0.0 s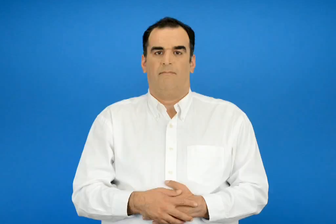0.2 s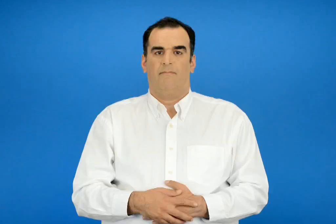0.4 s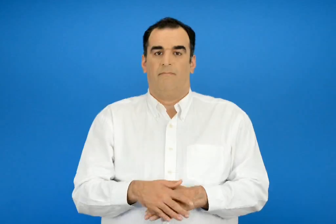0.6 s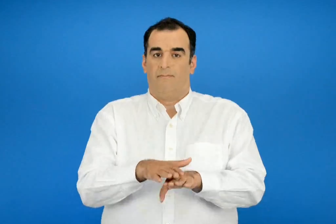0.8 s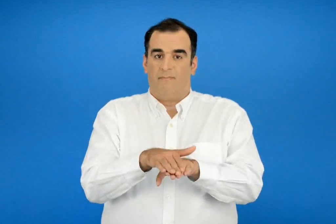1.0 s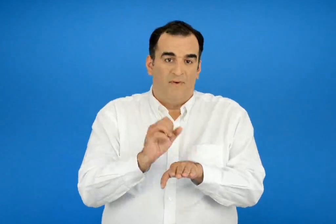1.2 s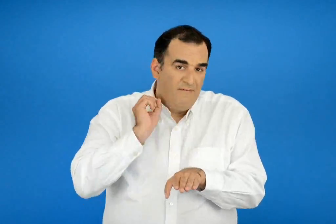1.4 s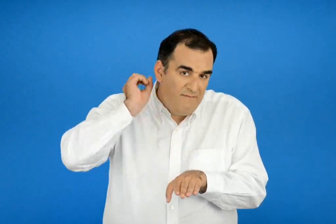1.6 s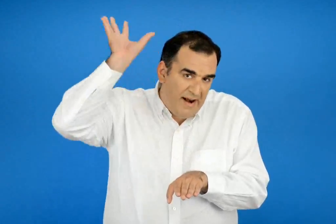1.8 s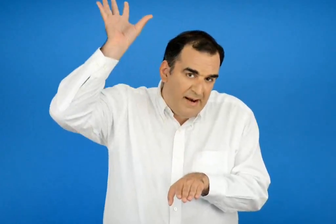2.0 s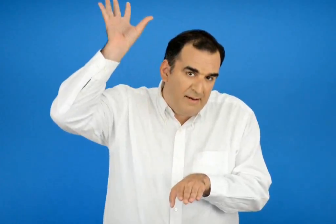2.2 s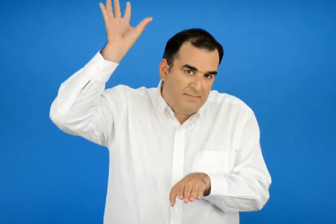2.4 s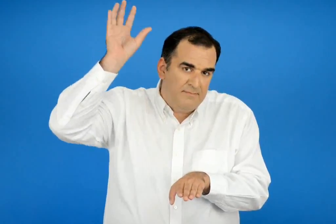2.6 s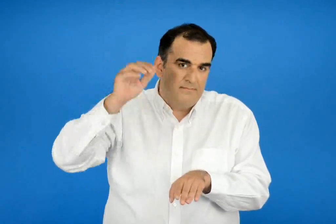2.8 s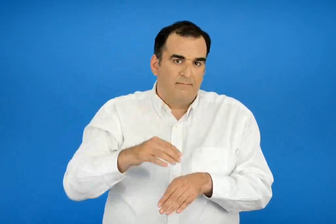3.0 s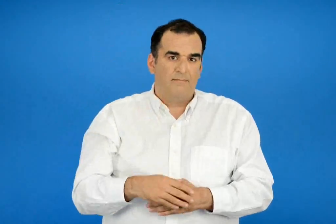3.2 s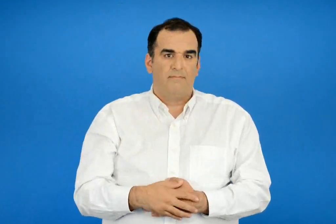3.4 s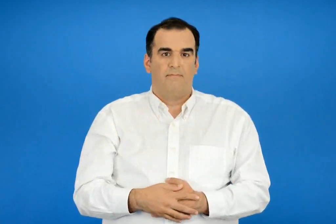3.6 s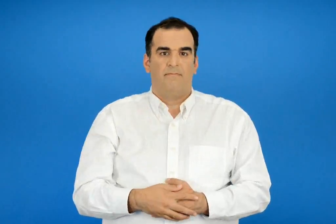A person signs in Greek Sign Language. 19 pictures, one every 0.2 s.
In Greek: φάλαινα
